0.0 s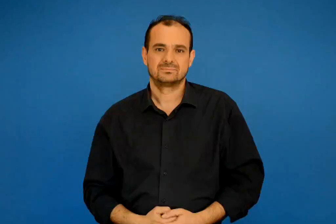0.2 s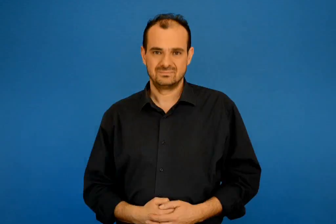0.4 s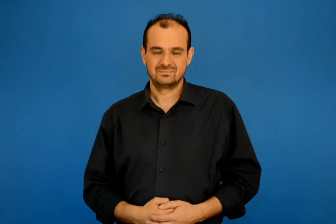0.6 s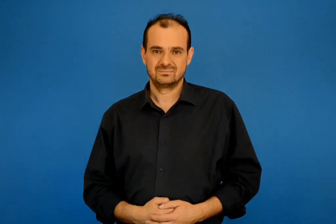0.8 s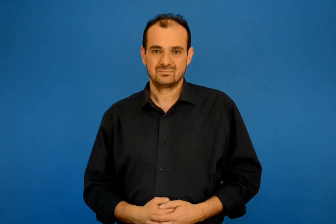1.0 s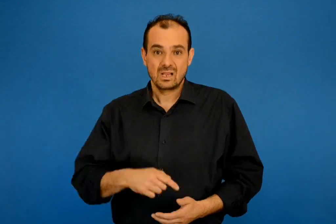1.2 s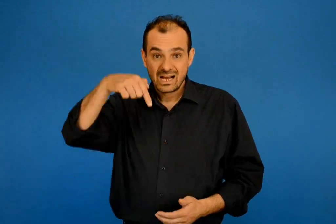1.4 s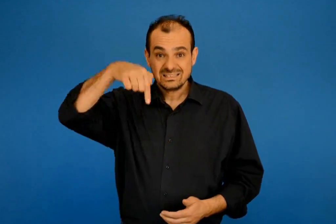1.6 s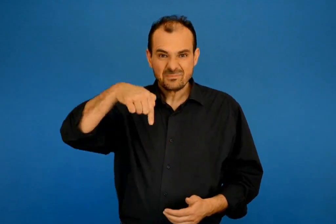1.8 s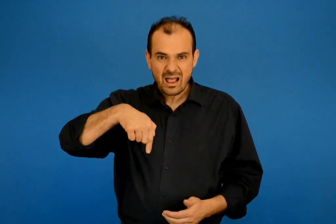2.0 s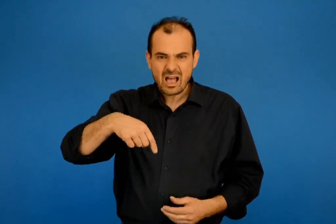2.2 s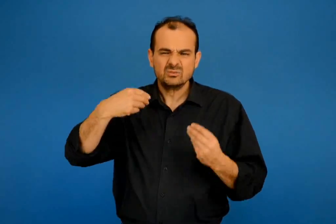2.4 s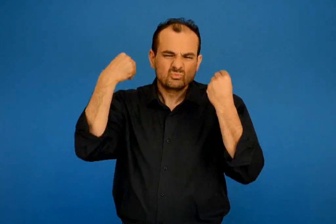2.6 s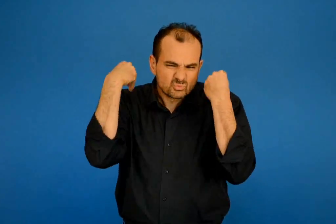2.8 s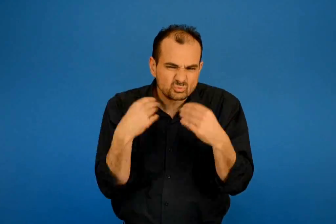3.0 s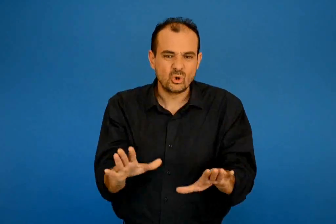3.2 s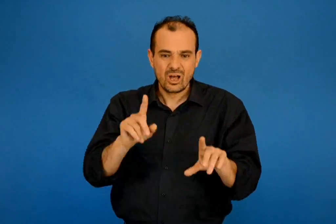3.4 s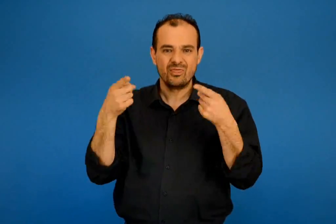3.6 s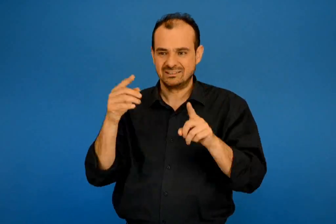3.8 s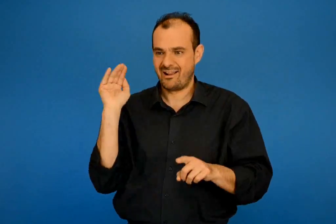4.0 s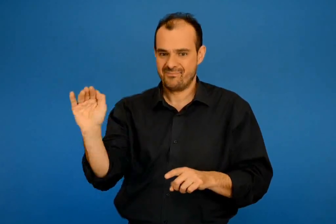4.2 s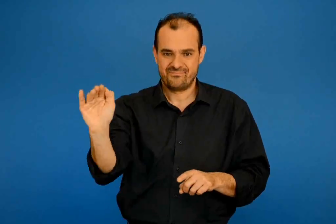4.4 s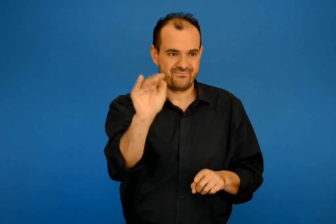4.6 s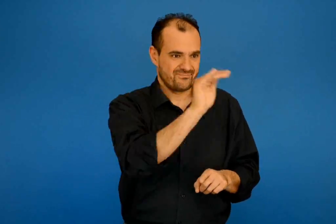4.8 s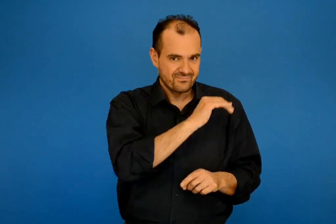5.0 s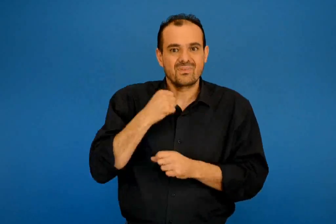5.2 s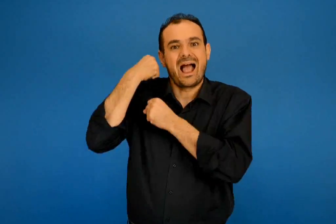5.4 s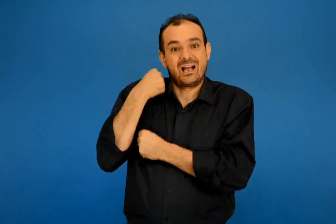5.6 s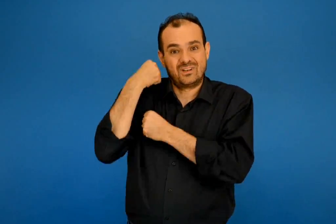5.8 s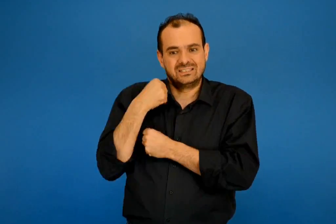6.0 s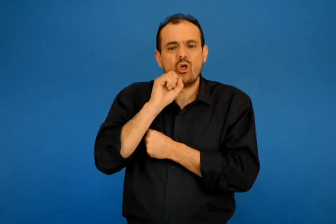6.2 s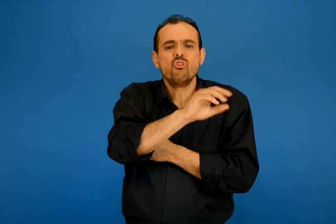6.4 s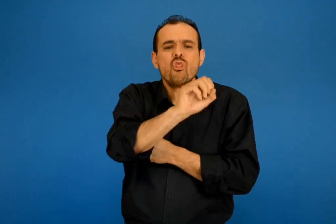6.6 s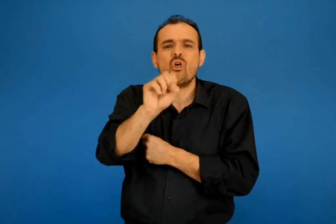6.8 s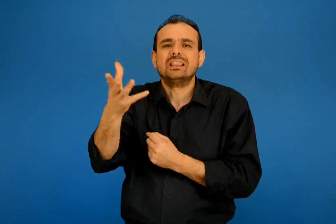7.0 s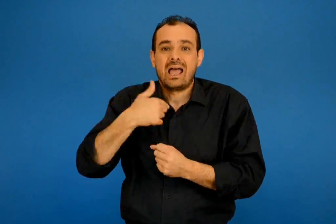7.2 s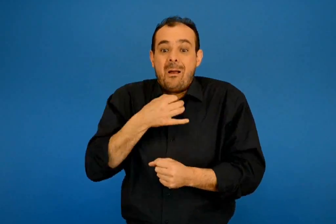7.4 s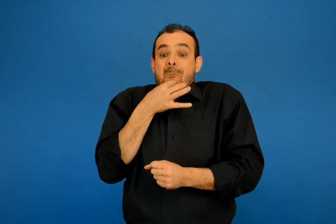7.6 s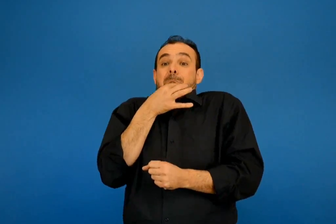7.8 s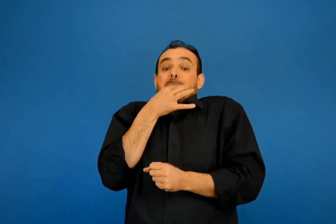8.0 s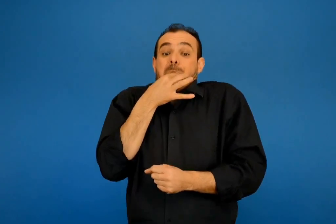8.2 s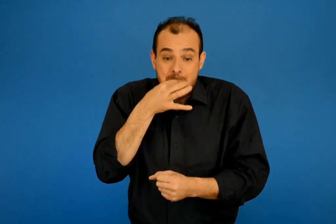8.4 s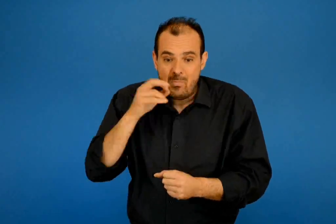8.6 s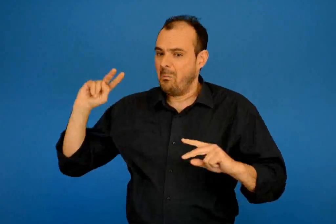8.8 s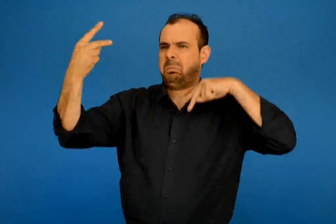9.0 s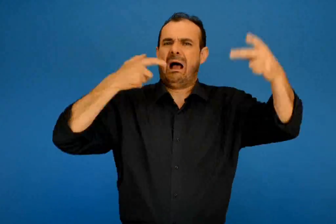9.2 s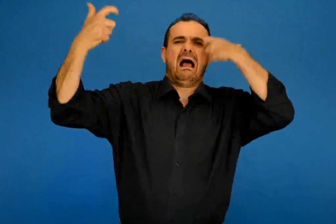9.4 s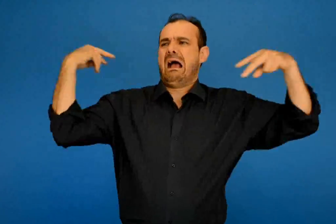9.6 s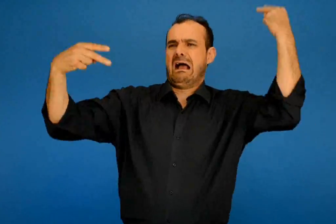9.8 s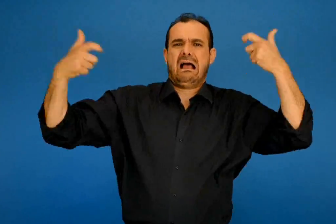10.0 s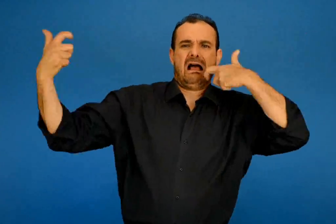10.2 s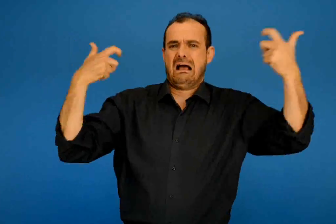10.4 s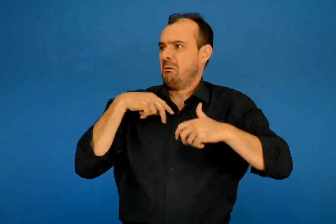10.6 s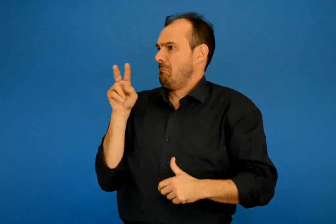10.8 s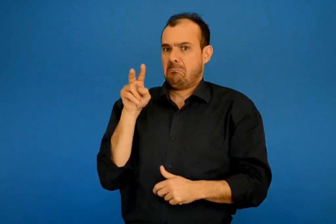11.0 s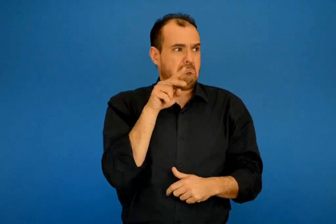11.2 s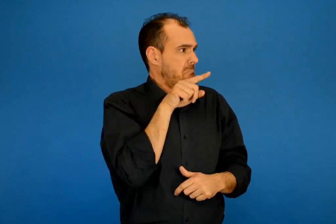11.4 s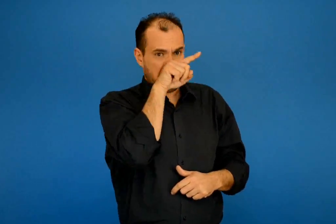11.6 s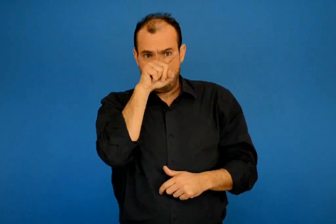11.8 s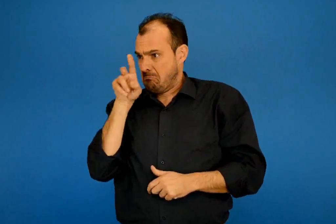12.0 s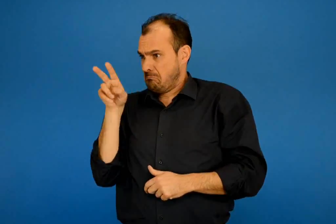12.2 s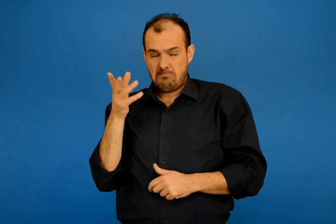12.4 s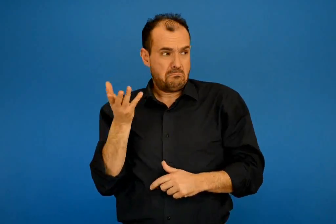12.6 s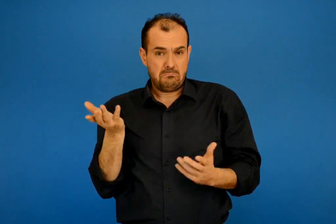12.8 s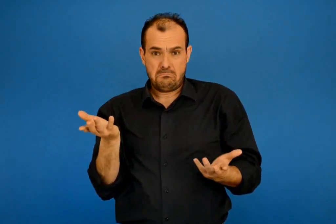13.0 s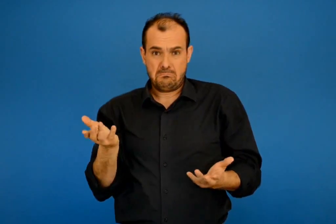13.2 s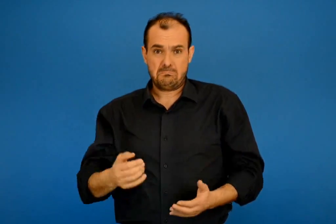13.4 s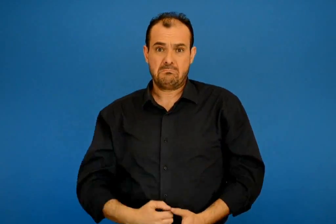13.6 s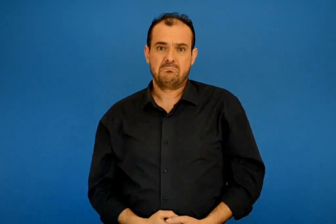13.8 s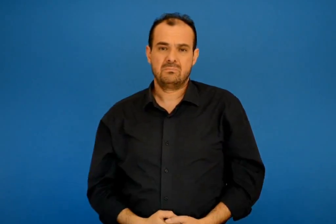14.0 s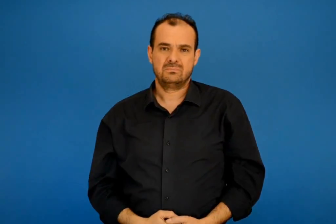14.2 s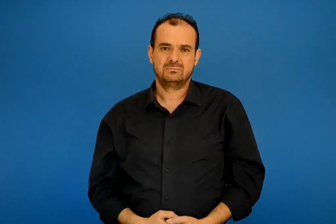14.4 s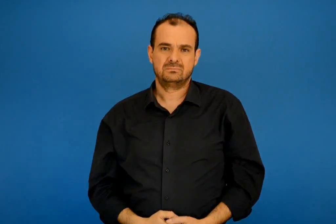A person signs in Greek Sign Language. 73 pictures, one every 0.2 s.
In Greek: αλλά το χειρότερο έγινε σήμερα όταν με ρώτησε η δασκάλα τι δώρο θέλω να μου φέρει ο αϊβασιλης πριν προλάβω να απαντήσω αρχίσαν όλοι να φωνάζουν
